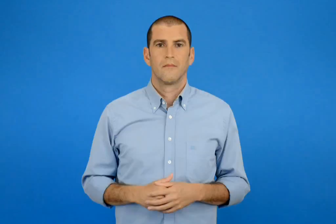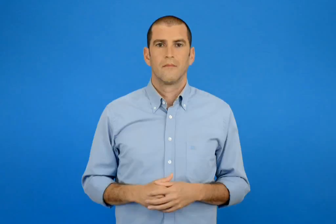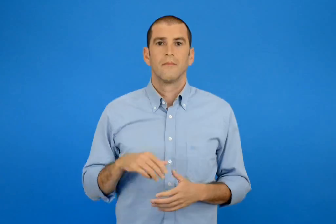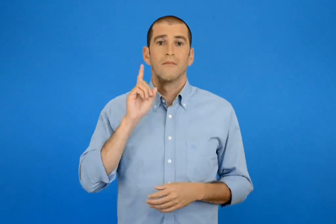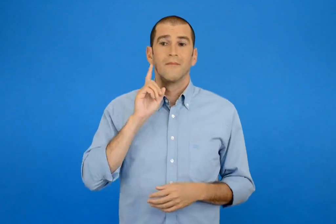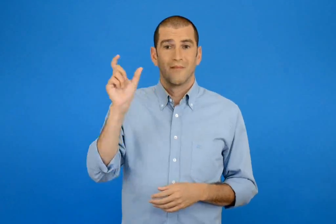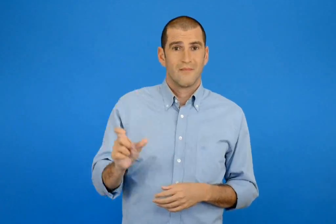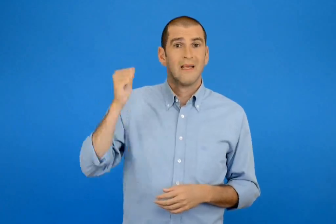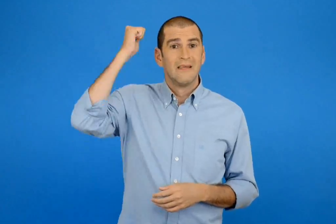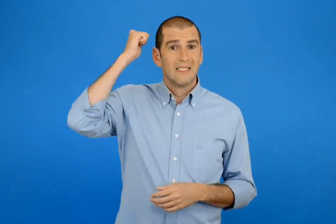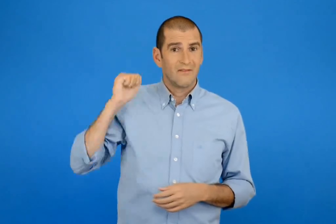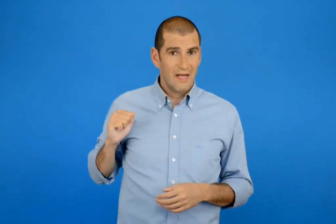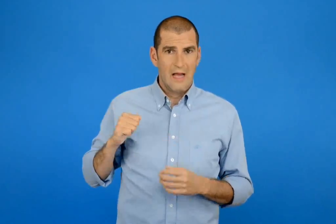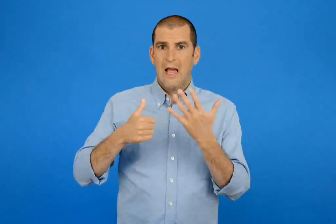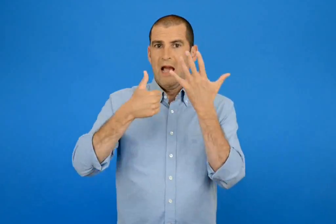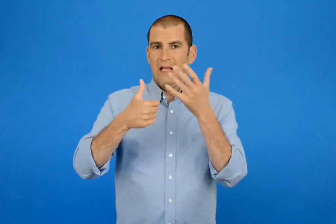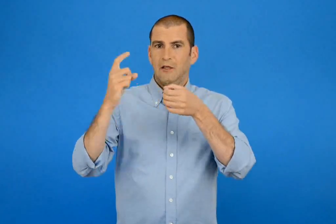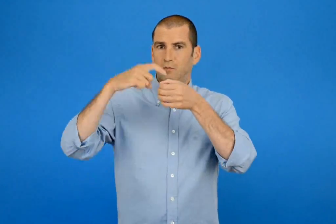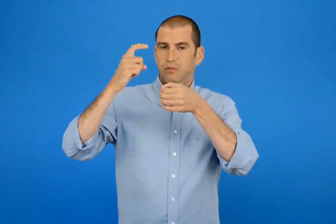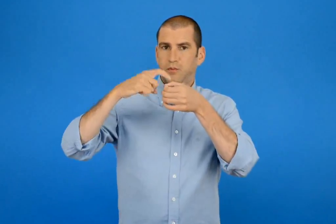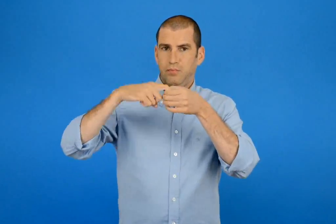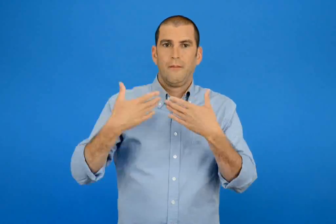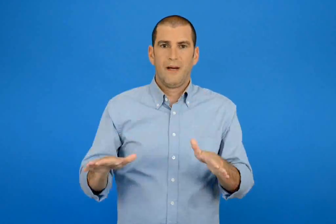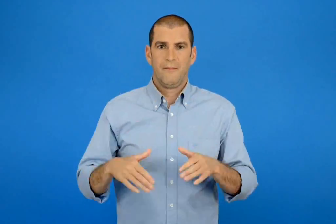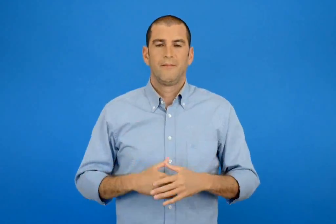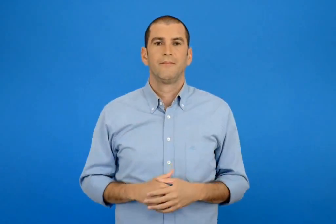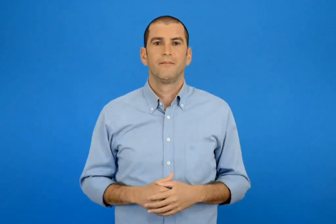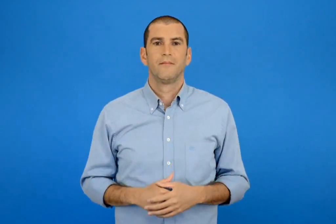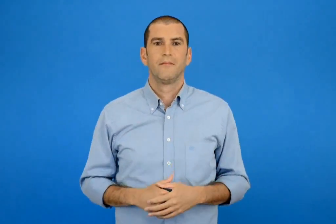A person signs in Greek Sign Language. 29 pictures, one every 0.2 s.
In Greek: η σαββίνα έβαλε 6 καλαθιά
